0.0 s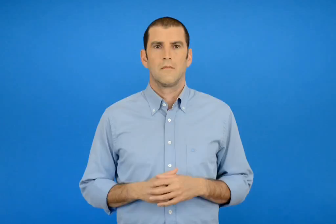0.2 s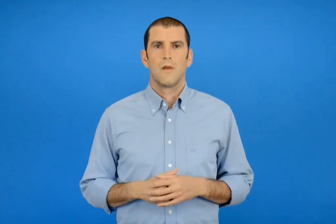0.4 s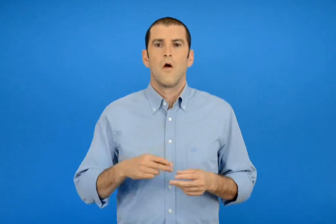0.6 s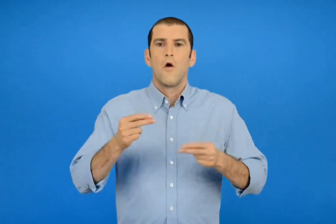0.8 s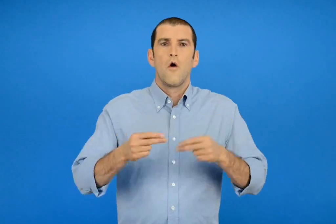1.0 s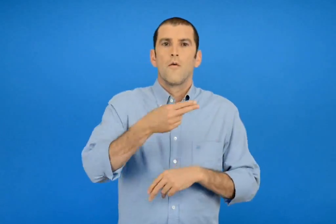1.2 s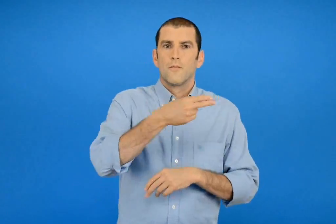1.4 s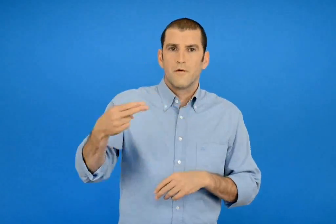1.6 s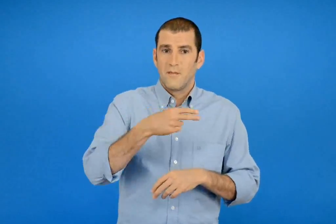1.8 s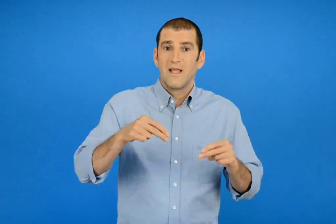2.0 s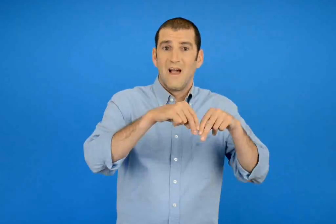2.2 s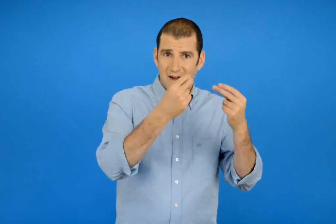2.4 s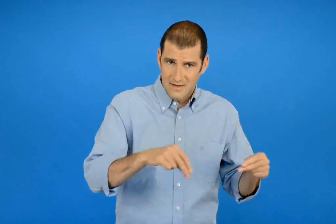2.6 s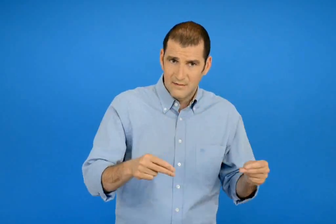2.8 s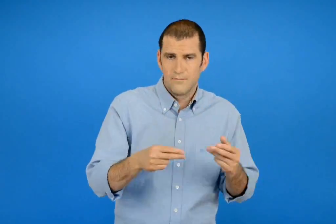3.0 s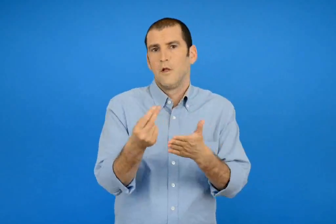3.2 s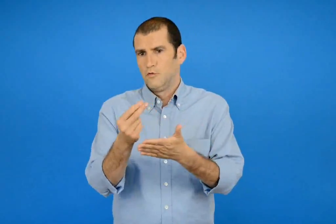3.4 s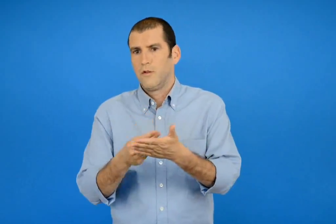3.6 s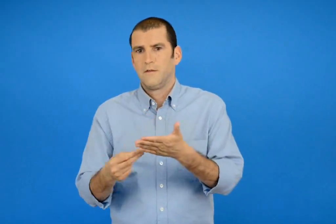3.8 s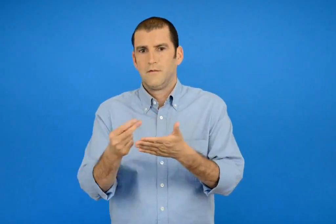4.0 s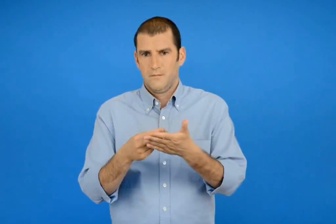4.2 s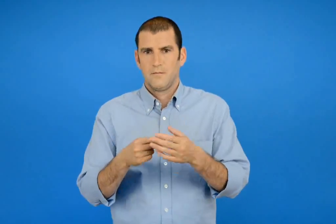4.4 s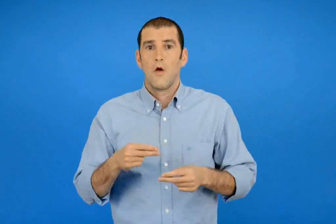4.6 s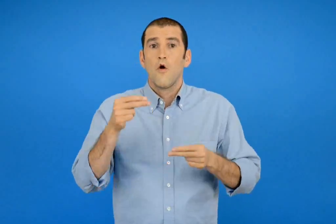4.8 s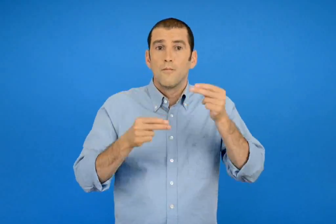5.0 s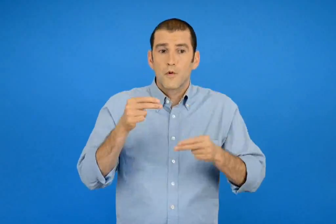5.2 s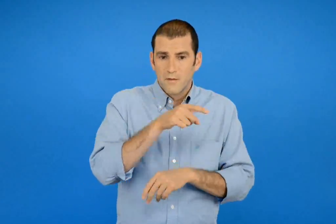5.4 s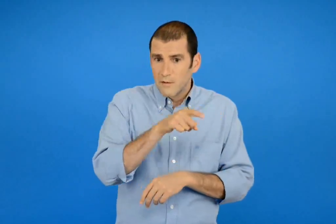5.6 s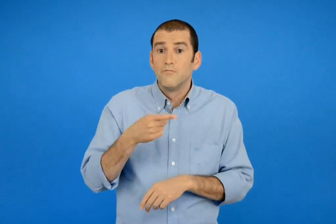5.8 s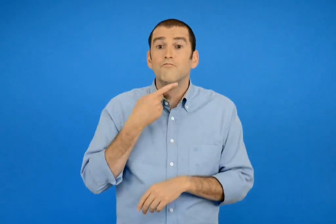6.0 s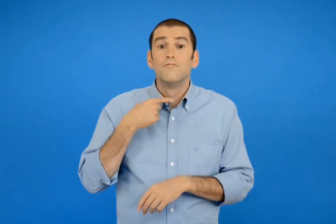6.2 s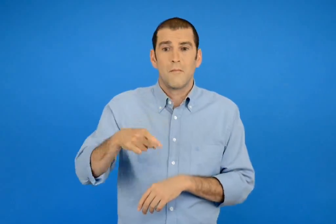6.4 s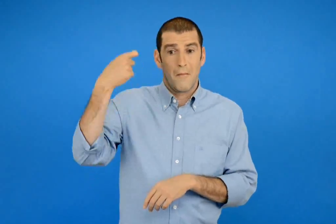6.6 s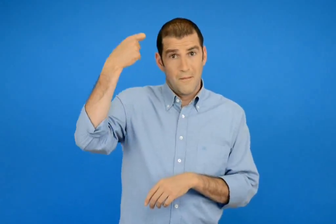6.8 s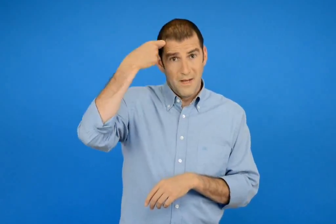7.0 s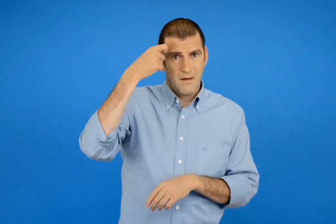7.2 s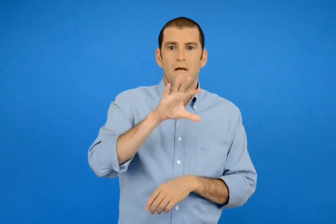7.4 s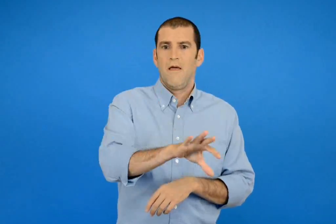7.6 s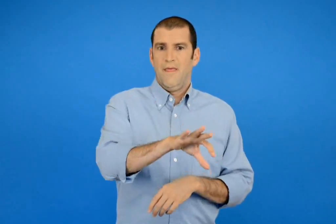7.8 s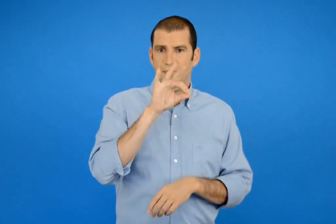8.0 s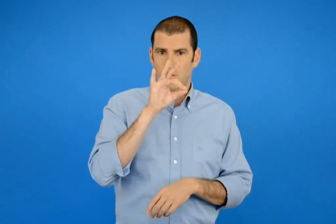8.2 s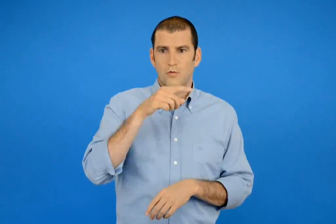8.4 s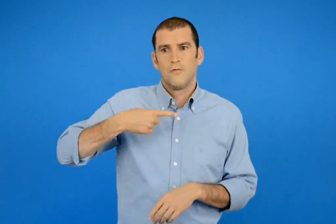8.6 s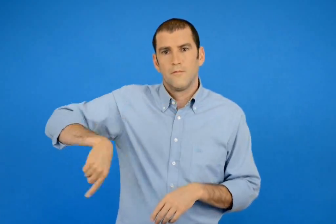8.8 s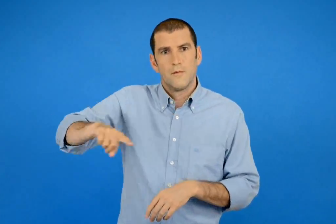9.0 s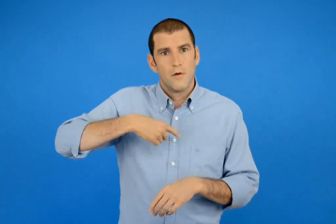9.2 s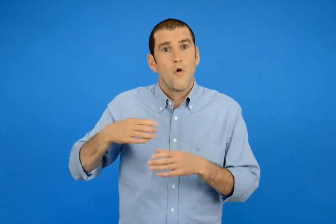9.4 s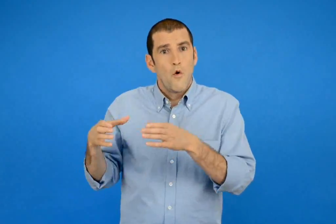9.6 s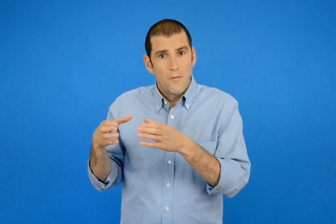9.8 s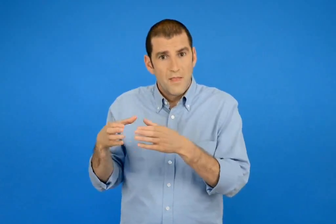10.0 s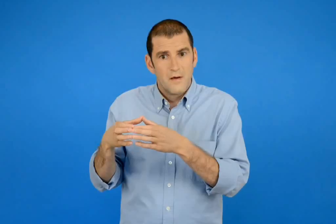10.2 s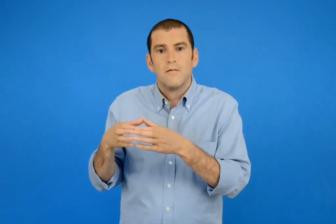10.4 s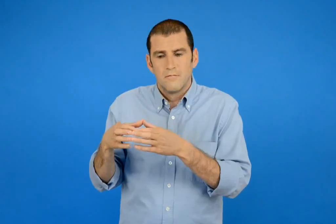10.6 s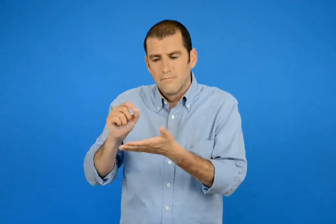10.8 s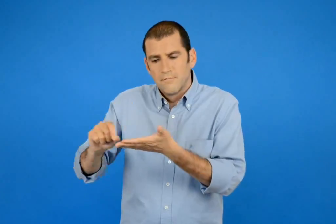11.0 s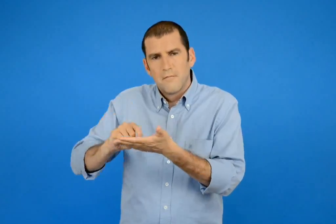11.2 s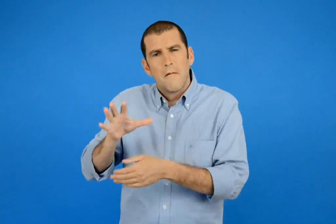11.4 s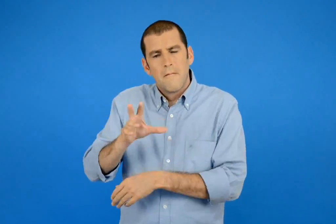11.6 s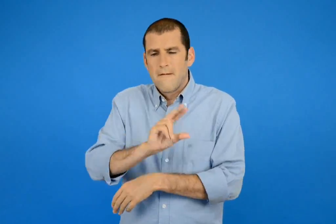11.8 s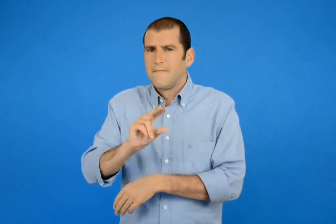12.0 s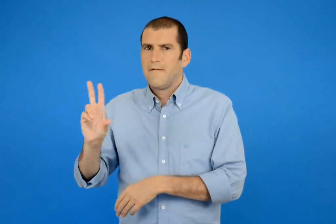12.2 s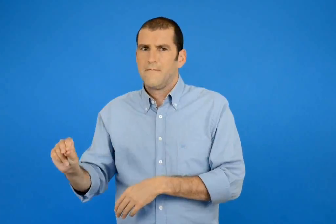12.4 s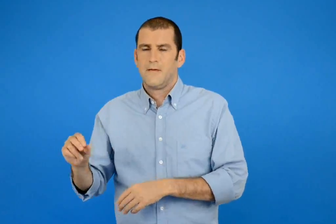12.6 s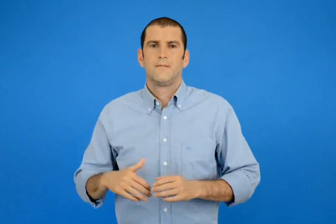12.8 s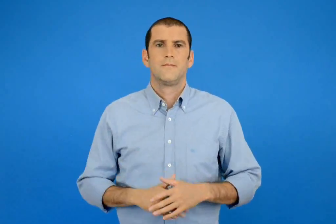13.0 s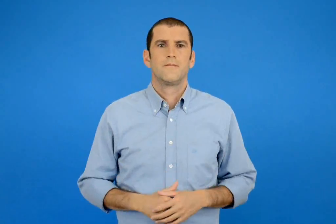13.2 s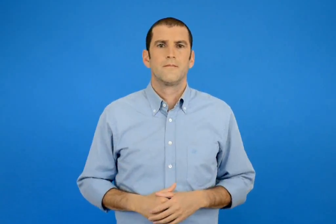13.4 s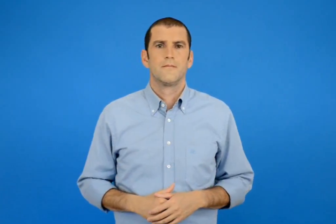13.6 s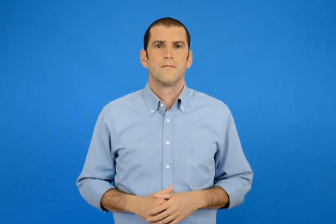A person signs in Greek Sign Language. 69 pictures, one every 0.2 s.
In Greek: ζωγραφίζω για να λύσω τα προβλήματα διαλέγω το πρόβλημα που μου αρέσει περισσότερο και φτιάχνω με την ομάδα μου ένα παρόμοιο
